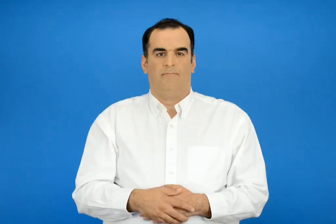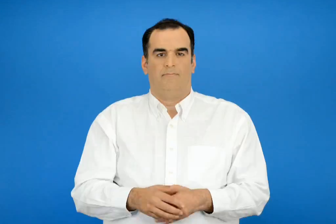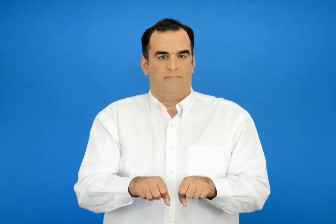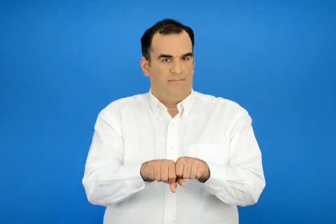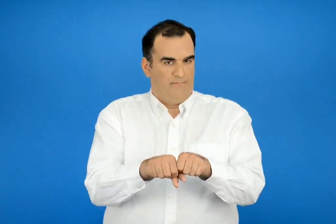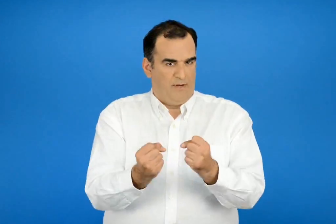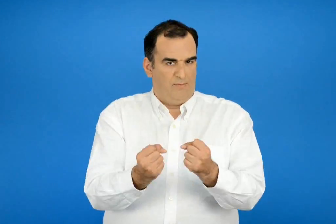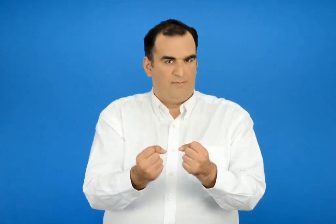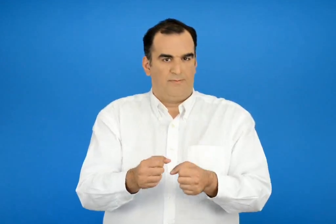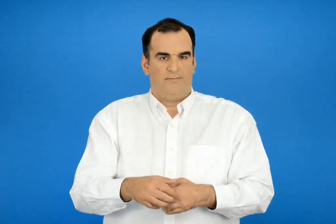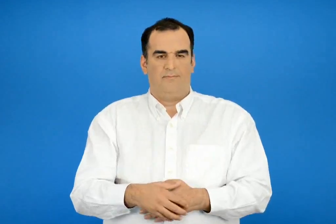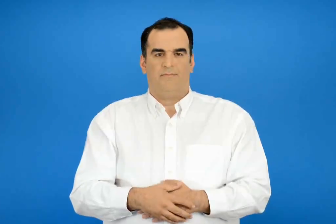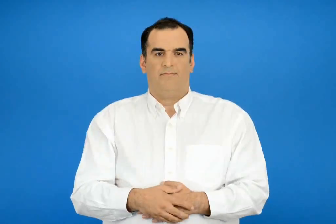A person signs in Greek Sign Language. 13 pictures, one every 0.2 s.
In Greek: σπάζω
